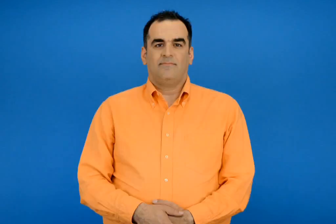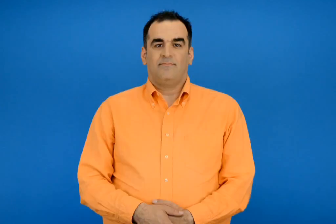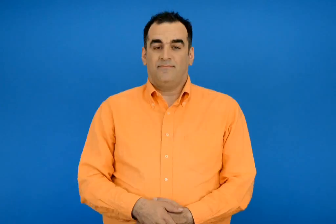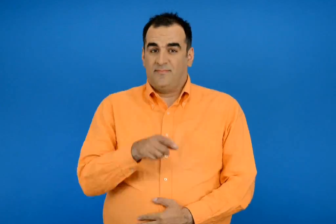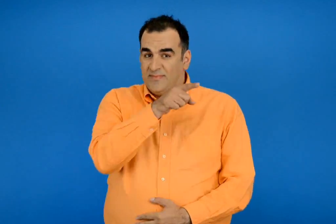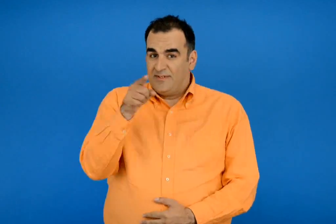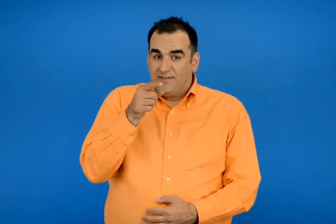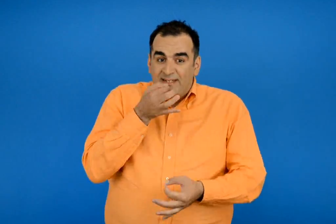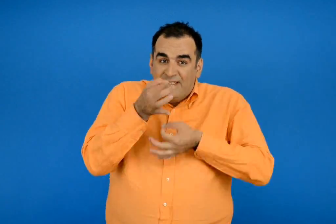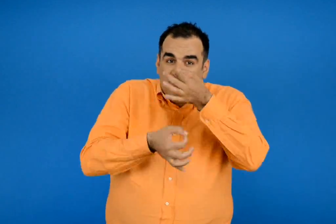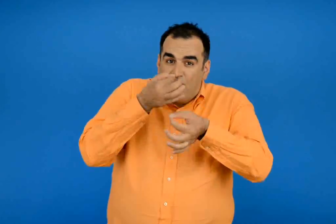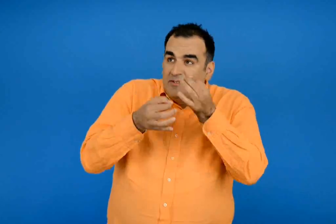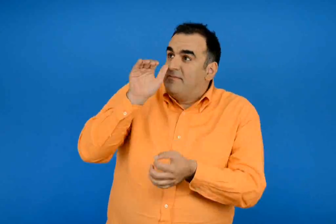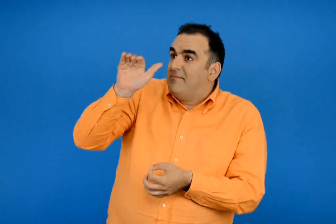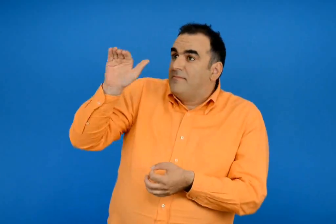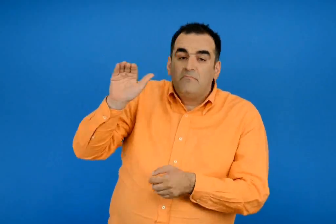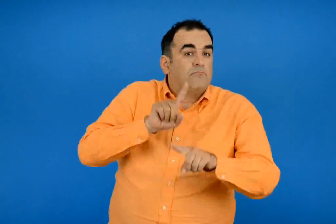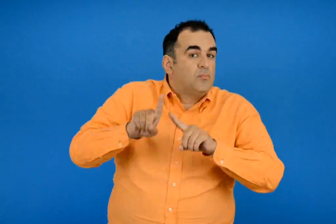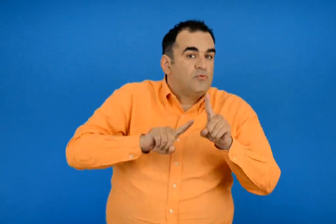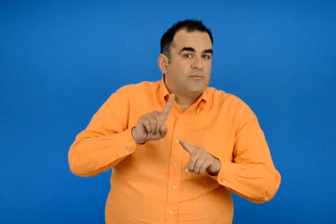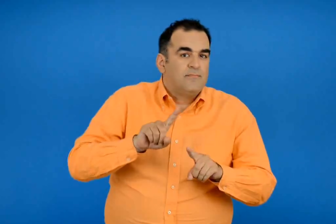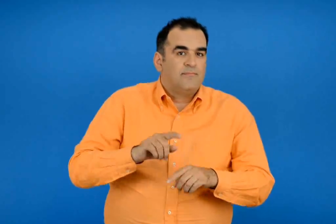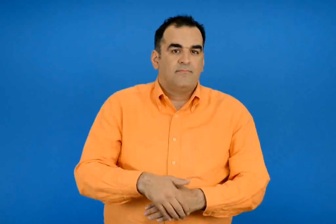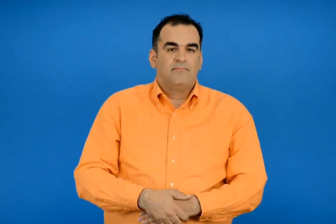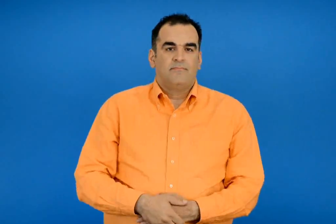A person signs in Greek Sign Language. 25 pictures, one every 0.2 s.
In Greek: από ποιους θα ζητήσετε συμβουλές ;
